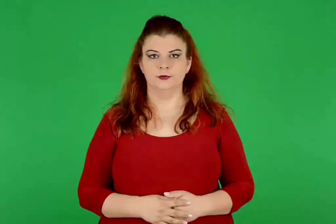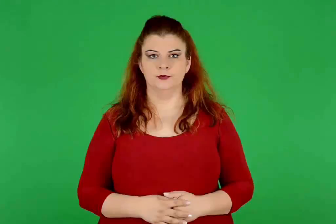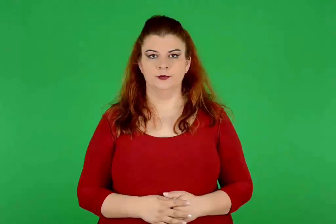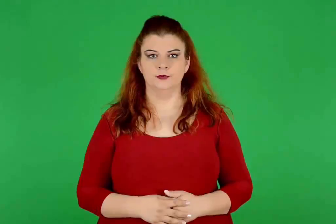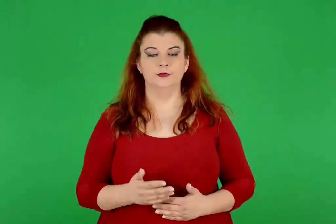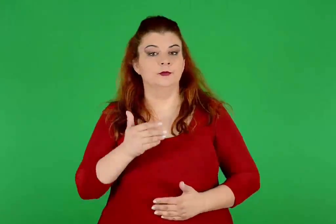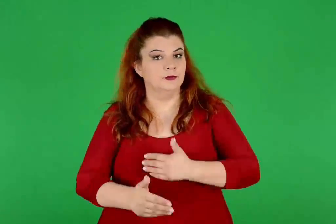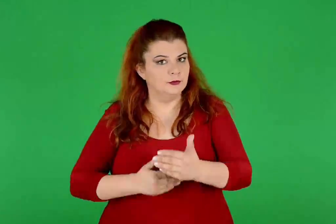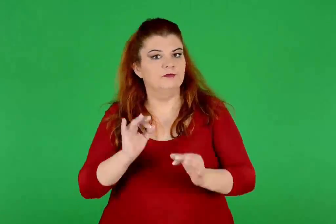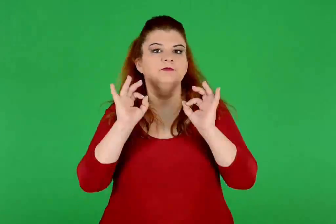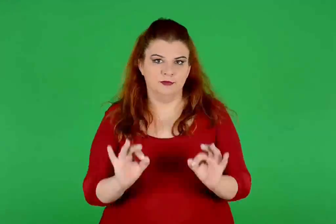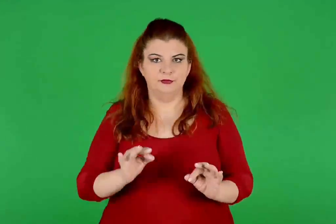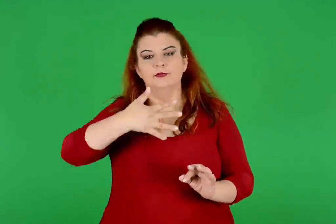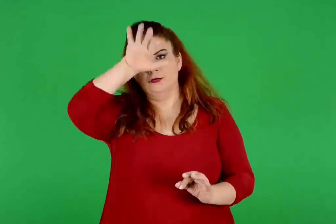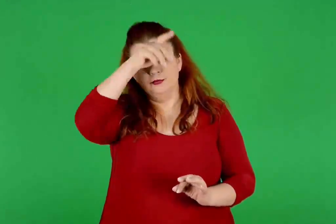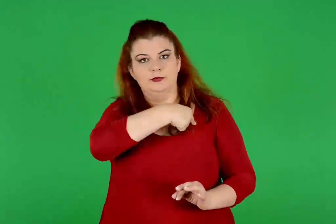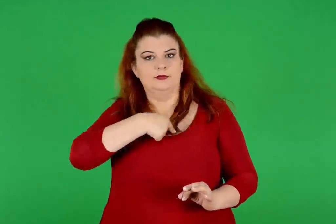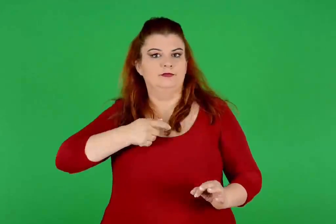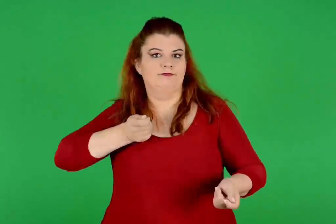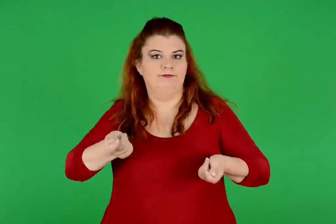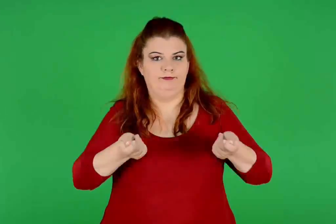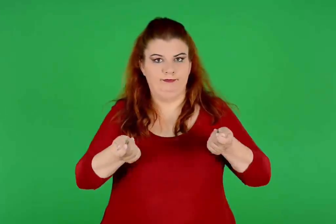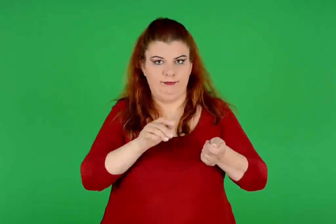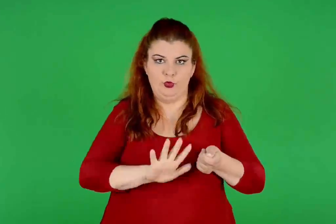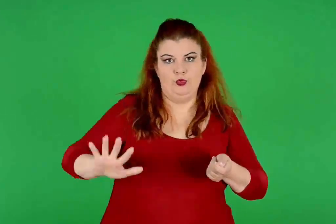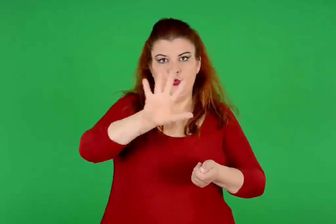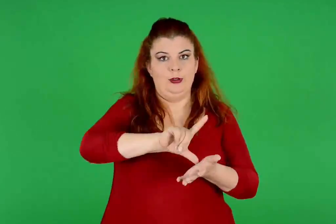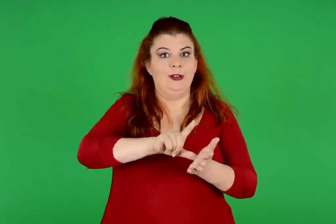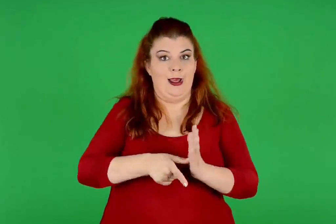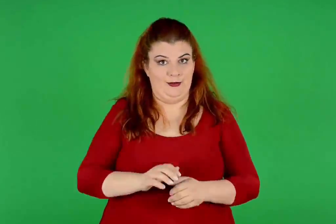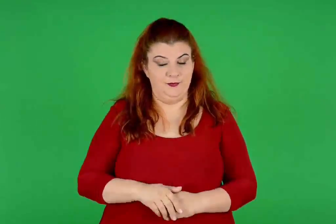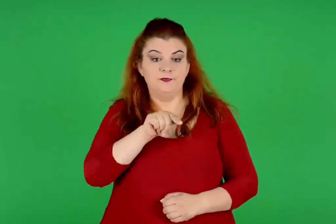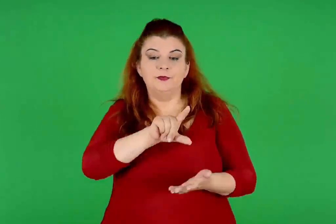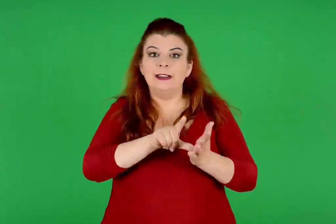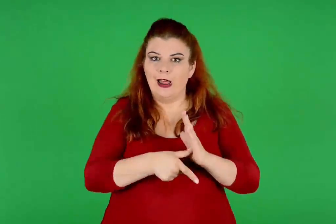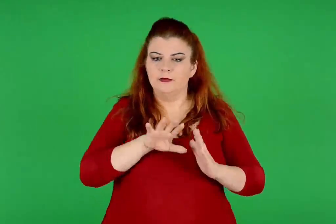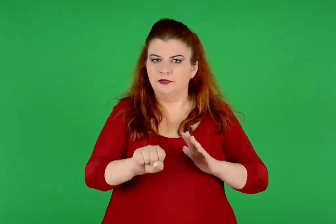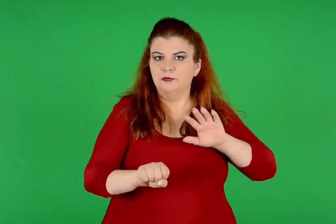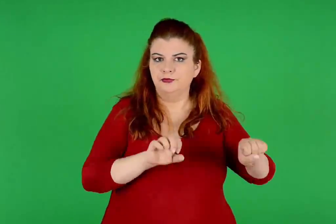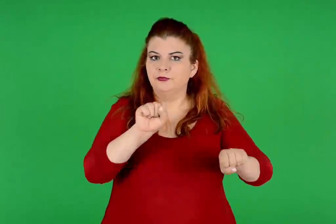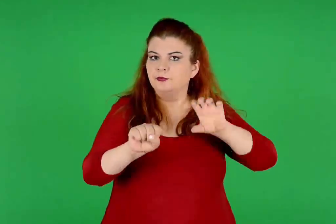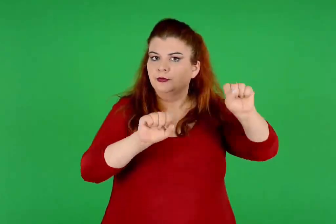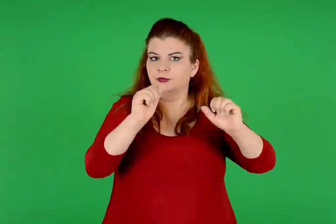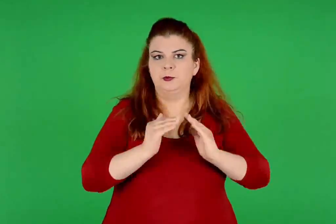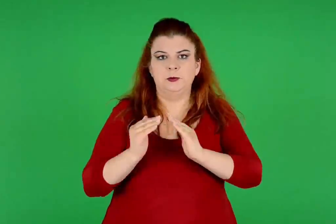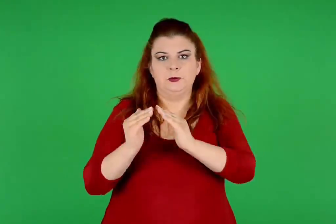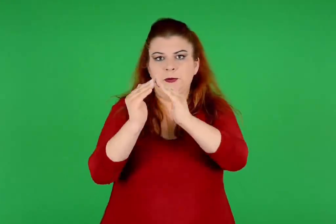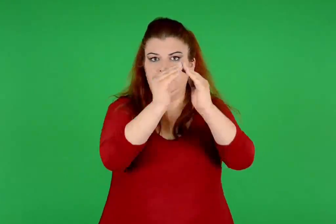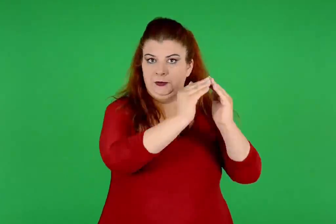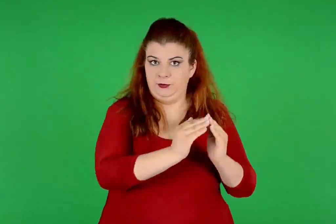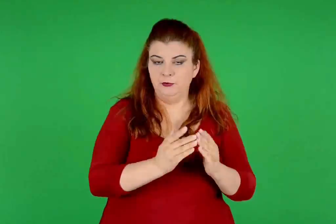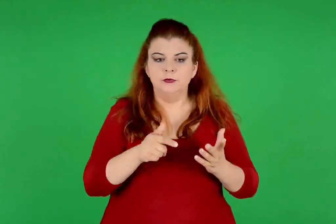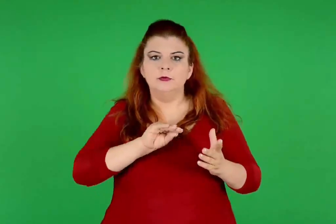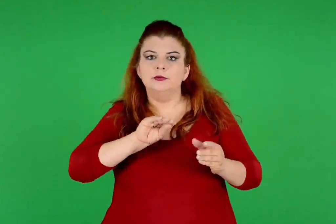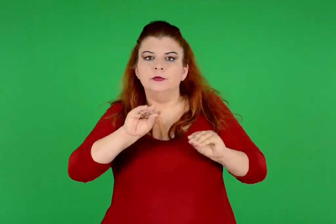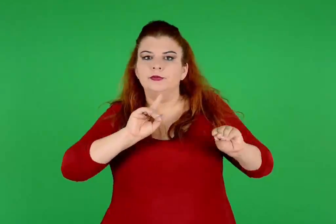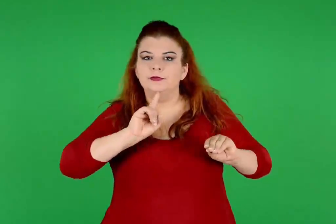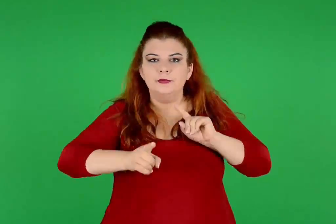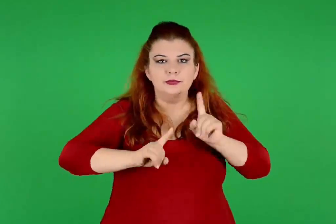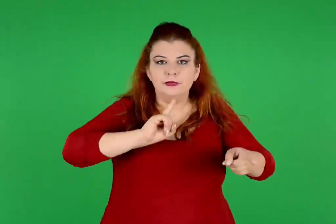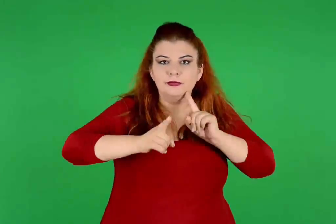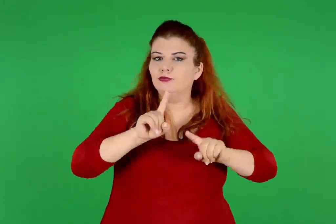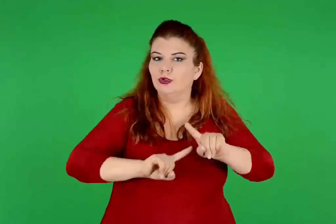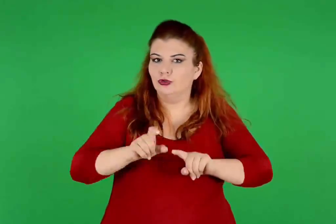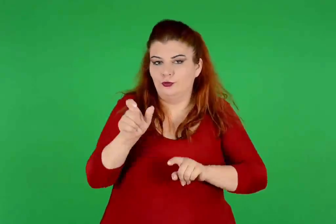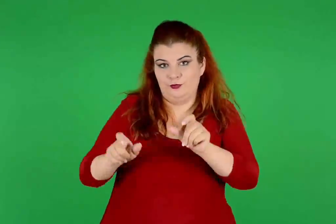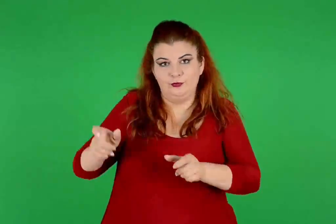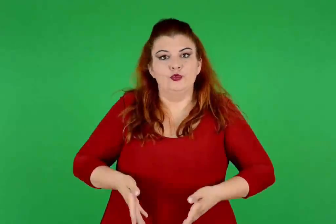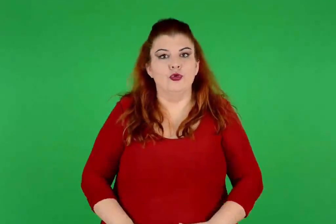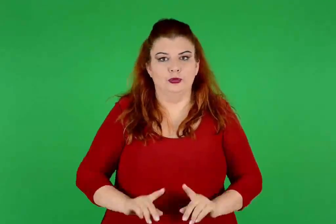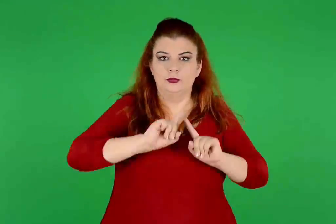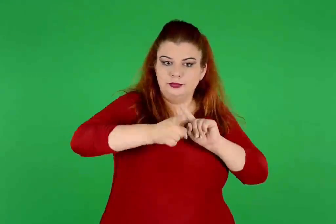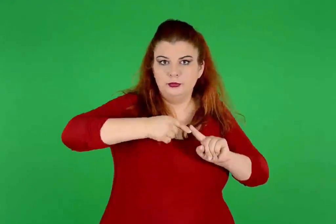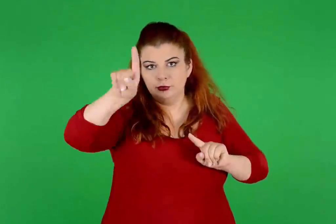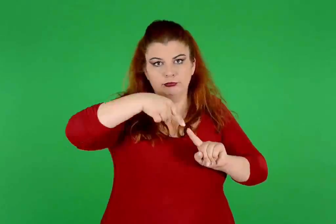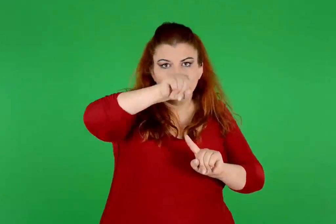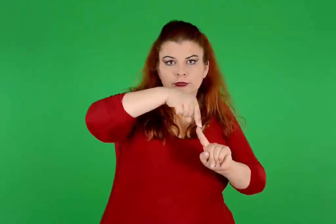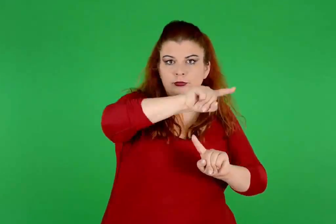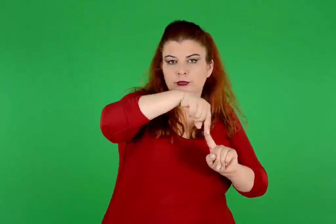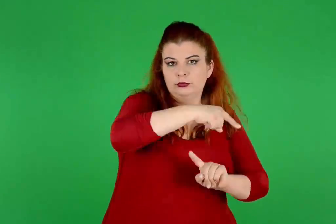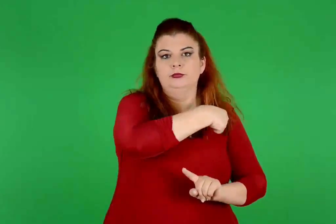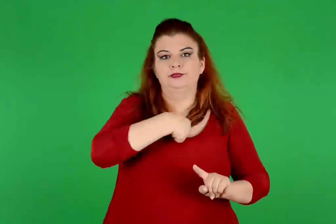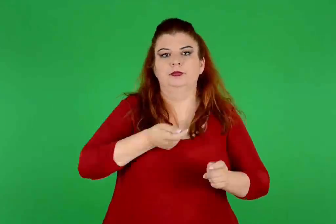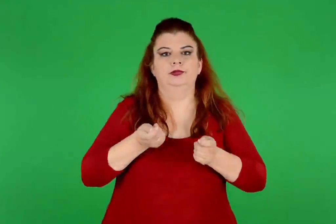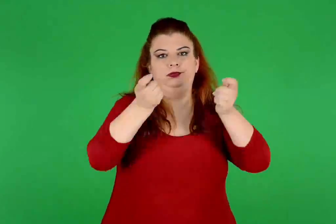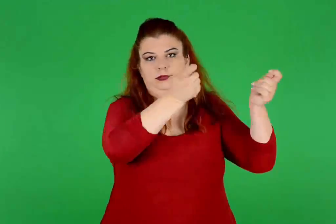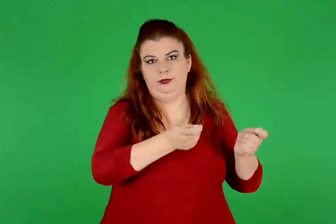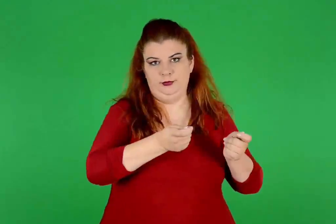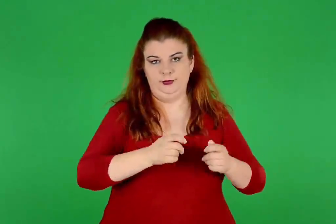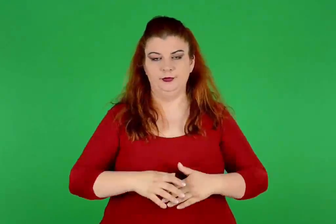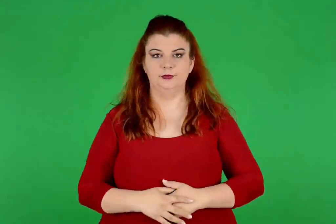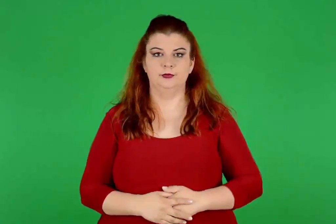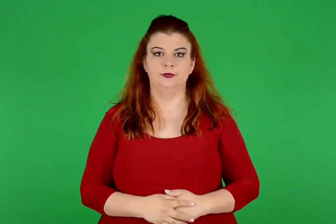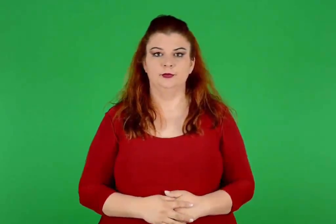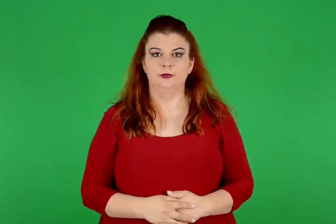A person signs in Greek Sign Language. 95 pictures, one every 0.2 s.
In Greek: κι έγινε άρχοντας στις κυκλάδες κι εγκατέστησε αποικίες στις περισσότερές τους κι έβαλε άρχοντες τους γιους του
